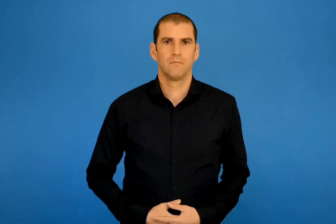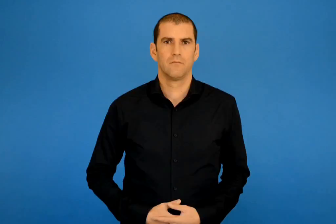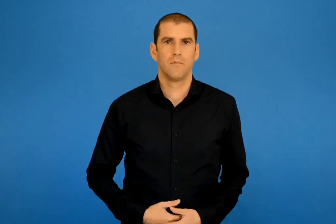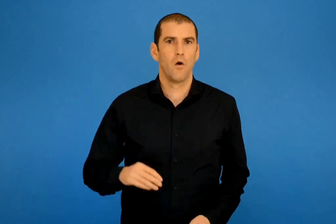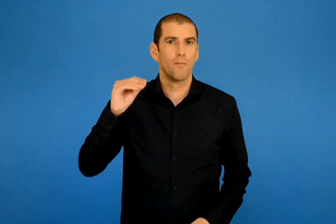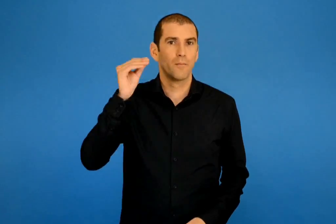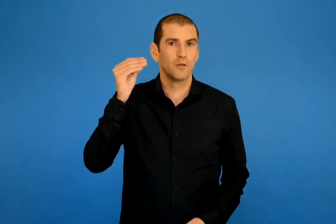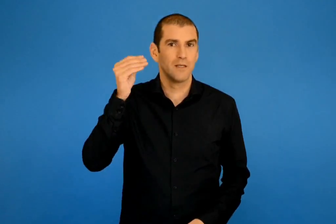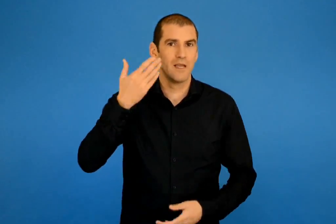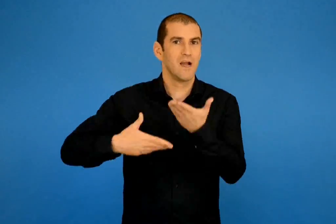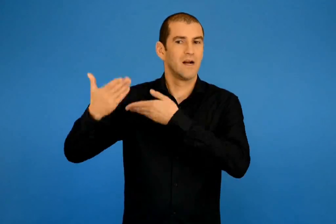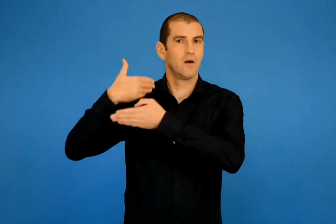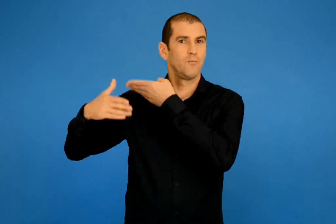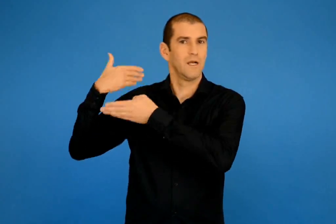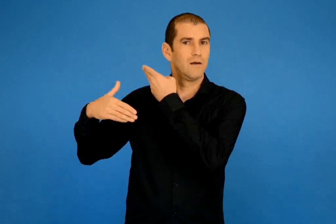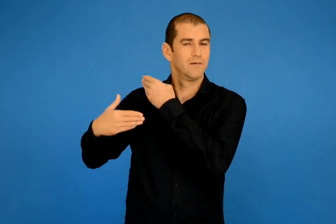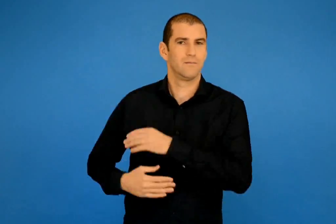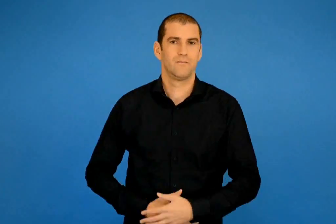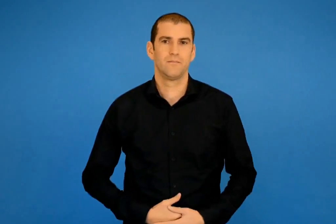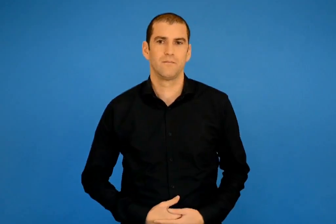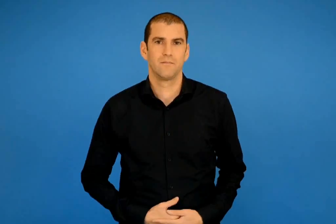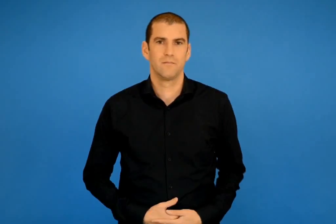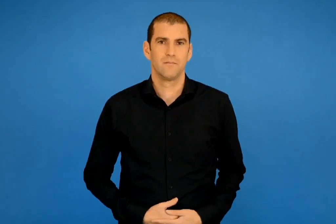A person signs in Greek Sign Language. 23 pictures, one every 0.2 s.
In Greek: η πολιτιστική μας κληρονομιά
